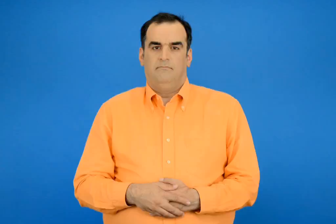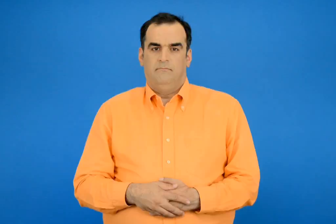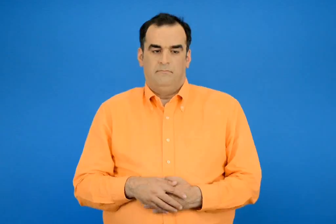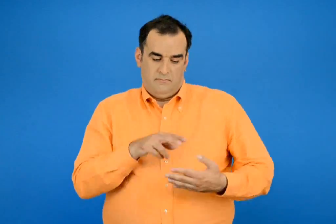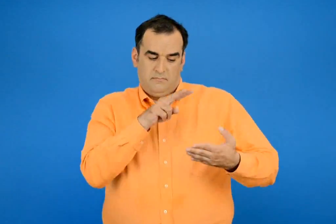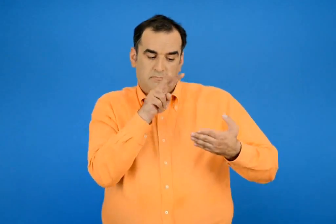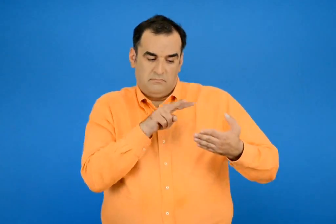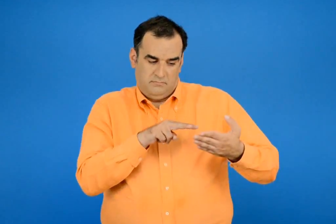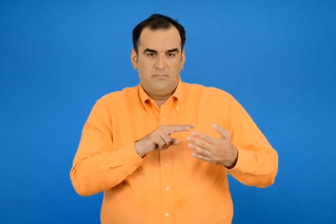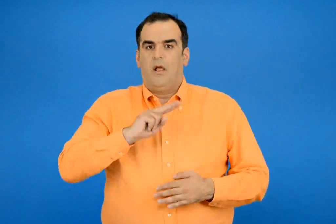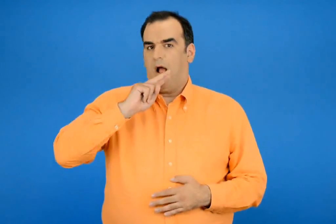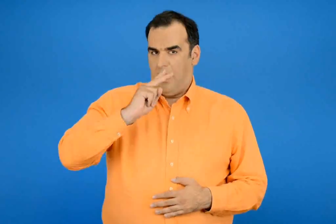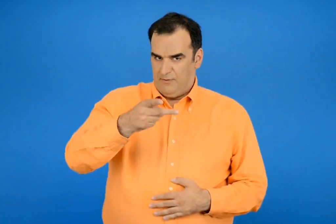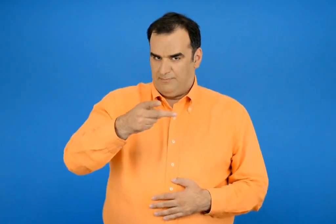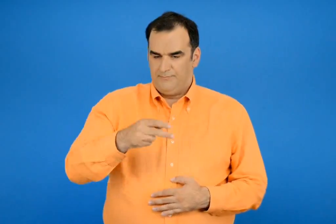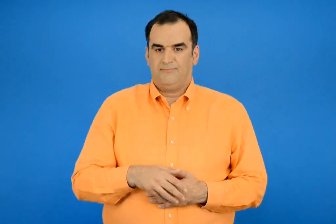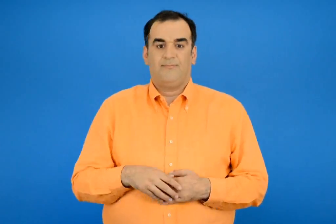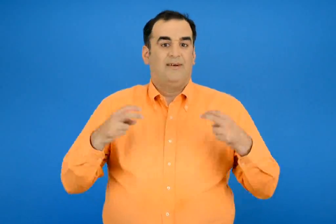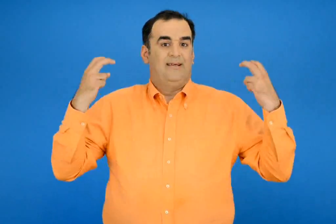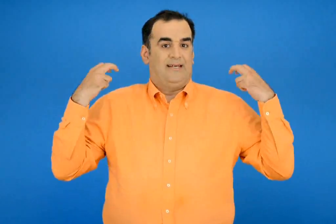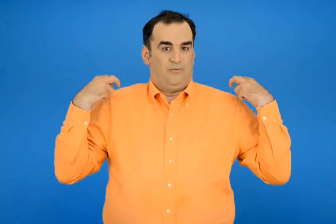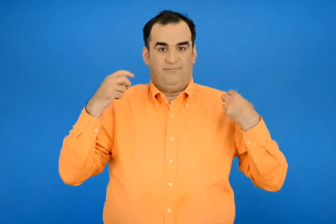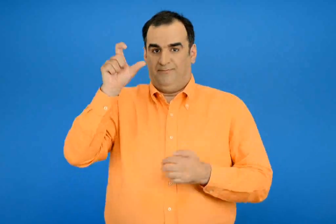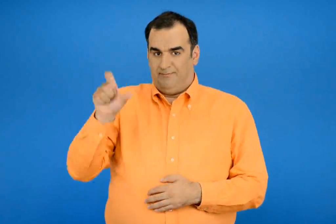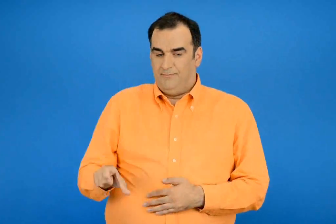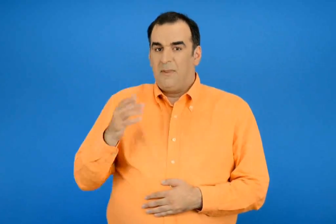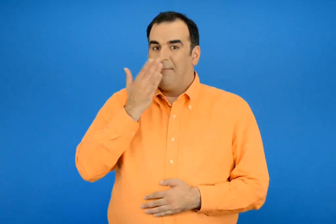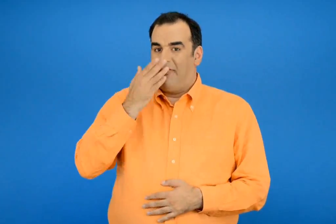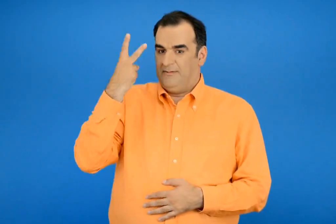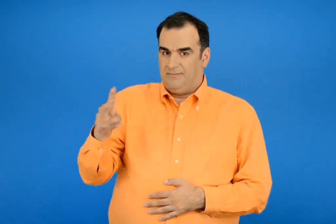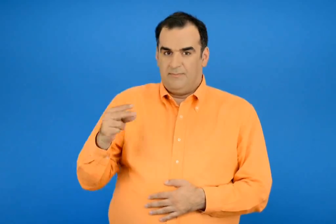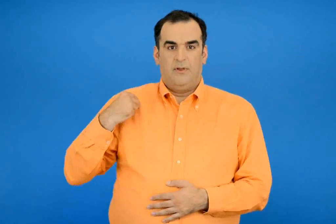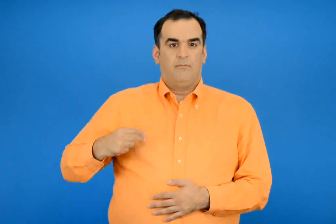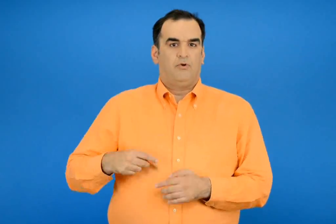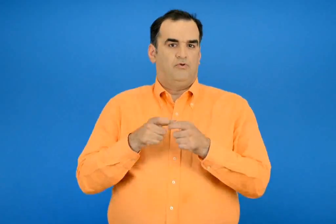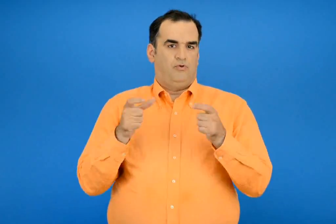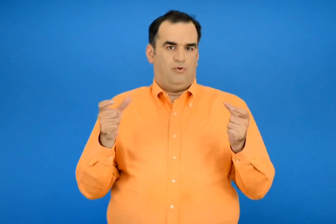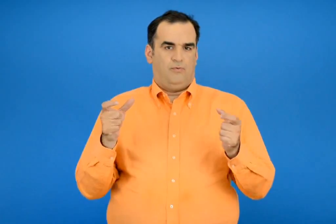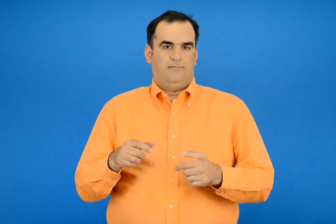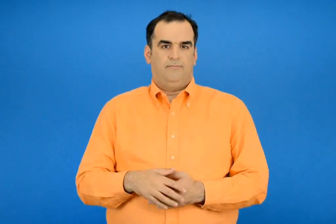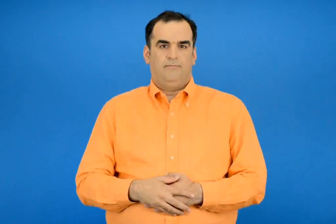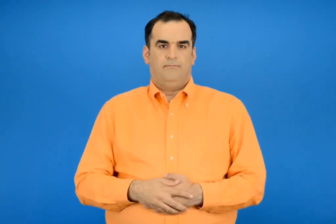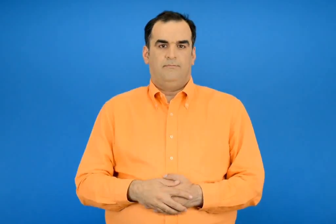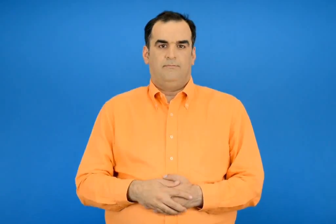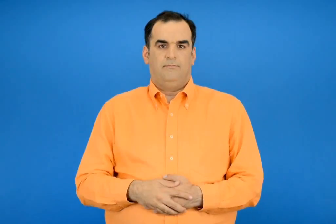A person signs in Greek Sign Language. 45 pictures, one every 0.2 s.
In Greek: παρατηρώ και απαντώ ο χρήστος είναι μαθητής στο δημοτικό σχολείο
